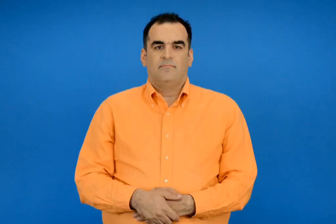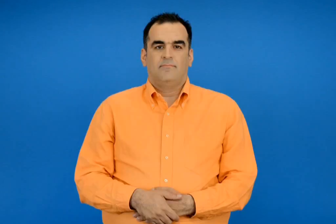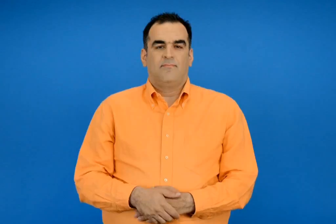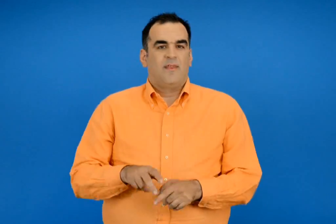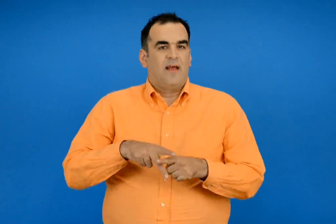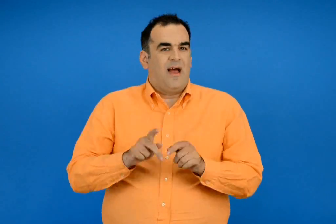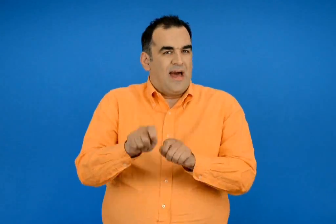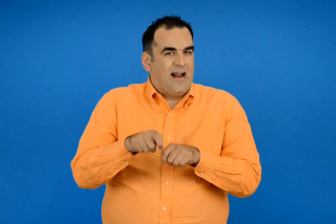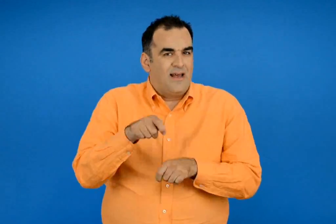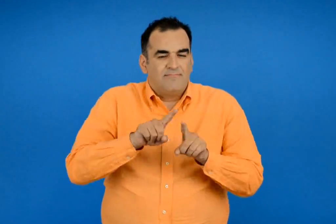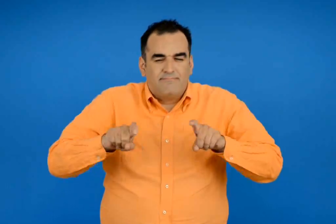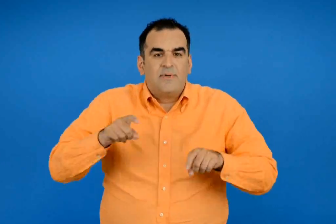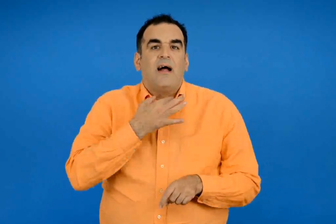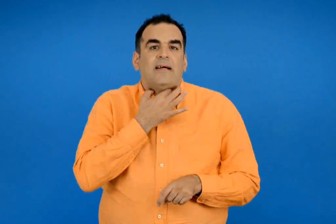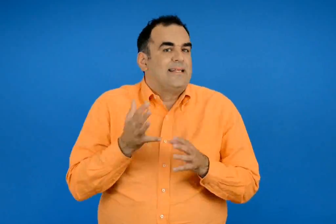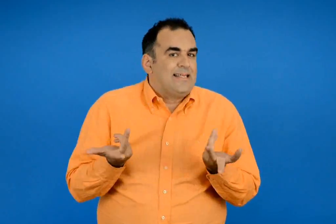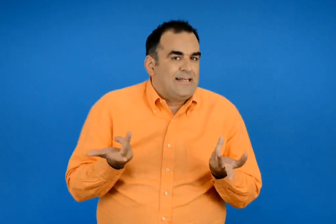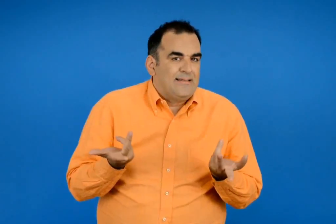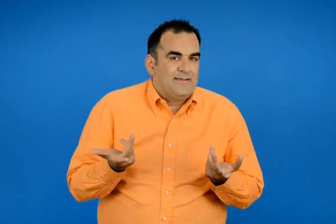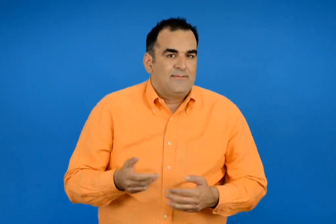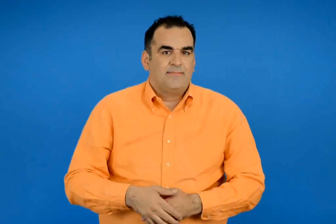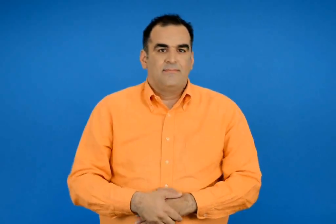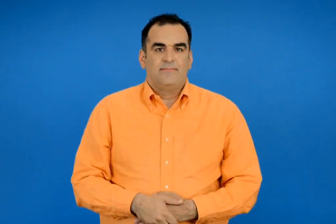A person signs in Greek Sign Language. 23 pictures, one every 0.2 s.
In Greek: τι εργαλεία θα χρειαστείτε ;
